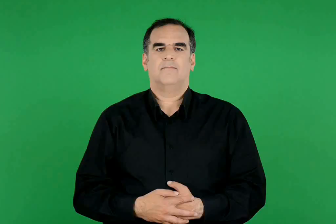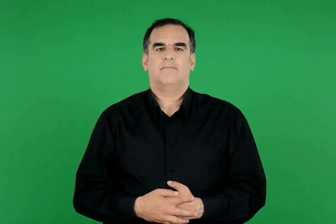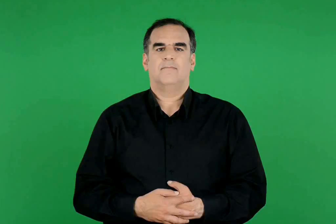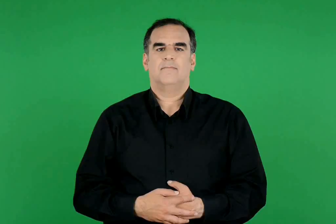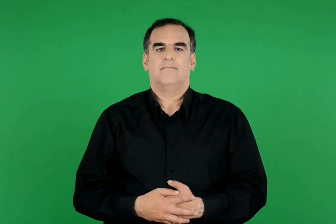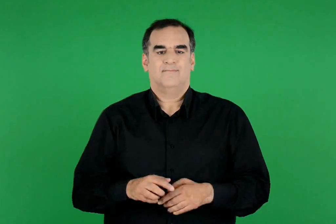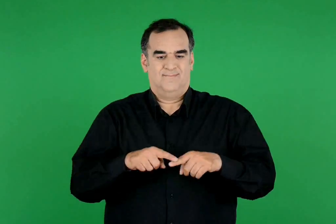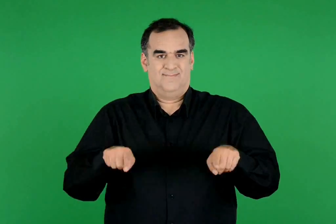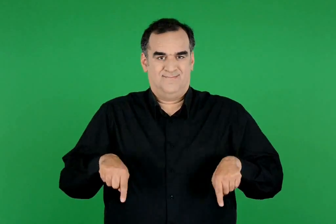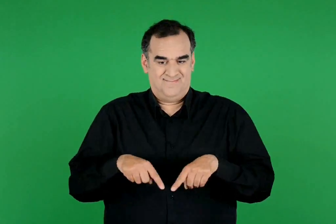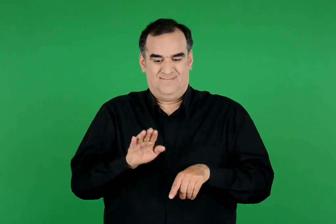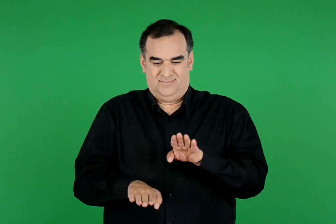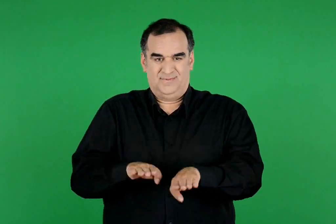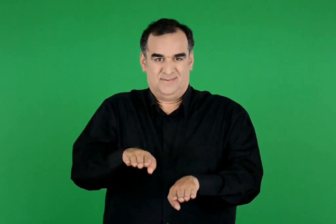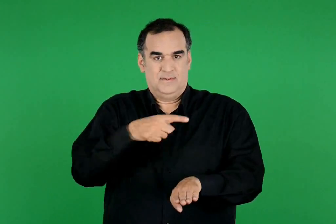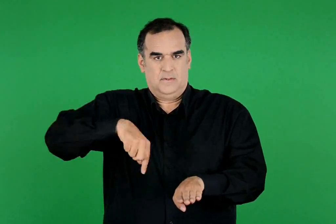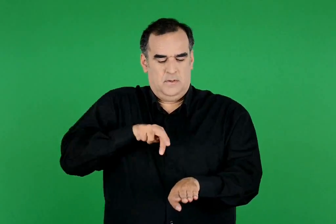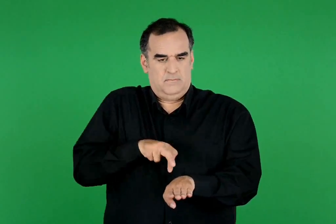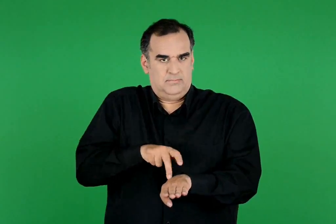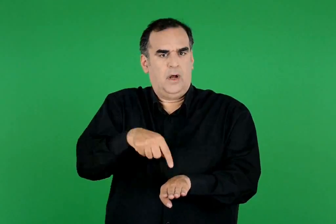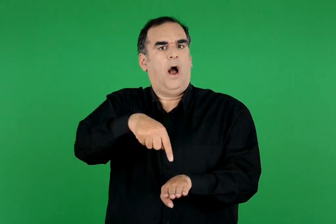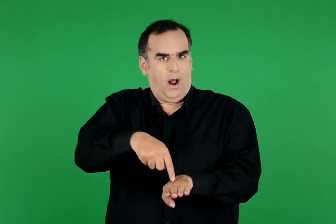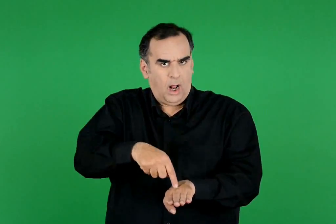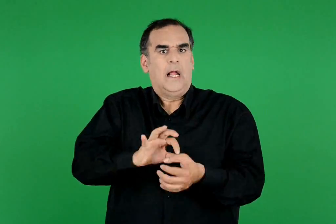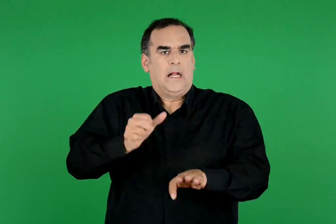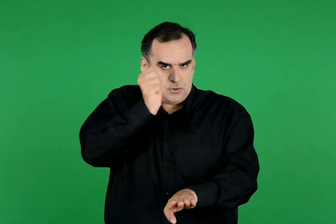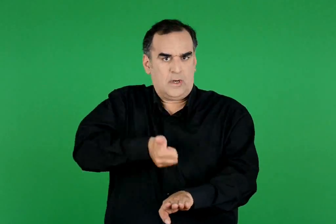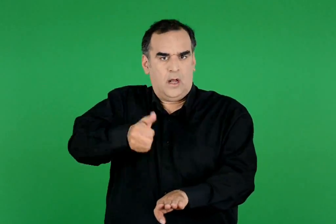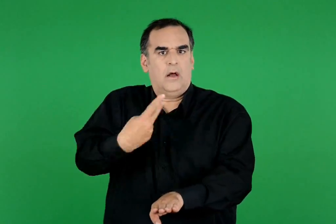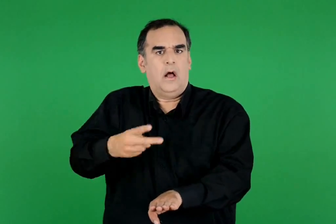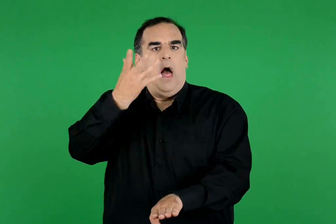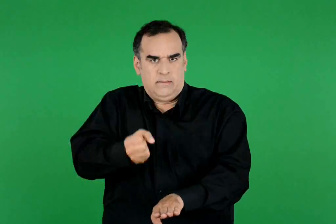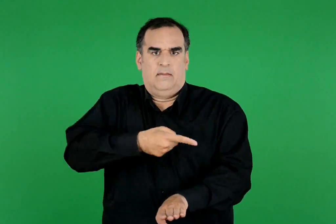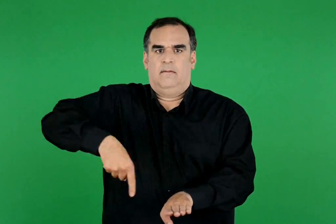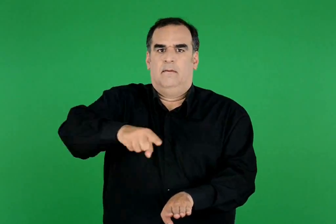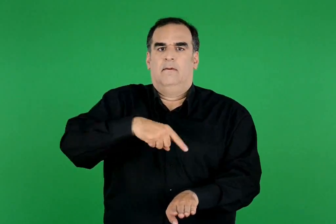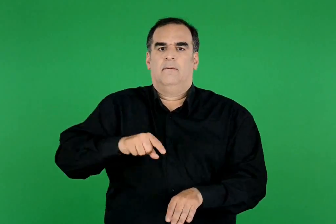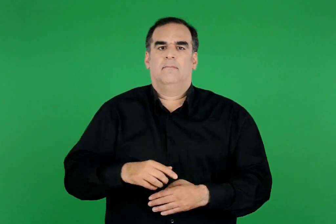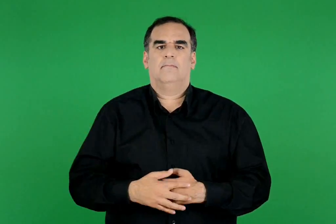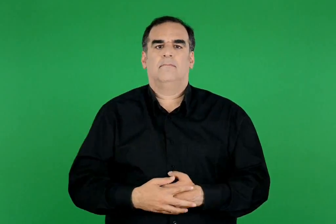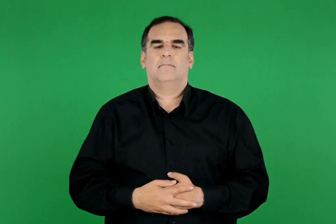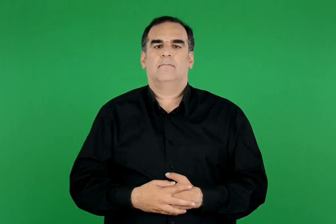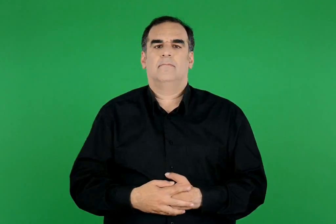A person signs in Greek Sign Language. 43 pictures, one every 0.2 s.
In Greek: και τα πλακόστρωτα , που πάνω περπατώ , έχουν και αυτά την ιστορία τους
